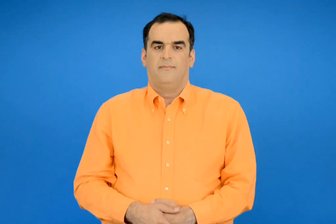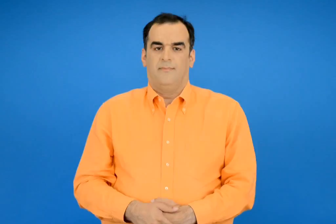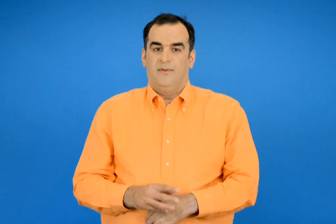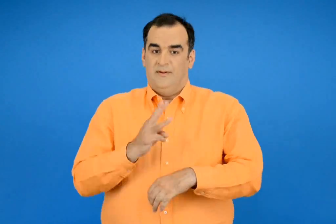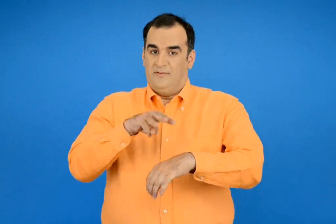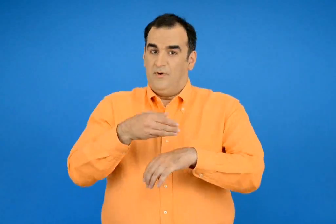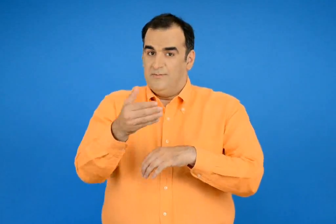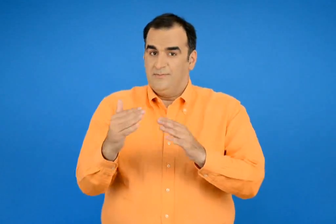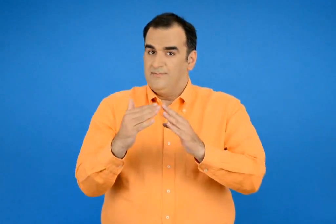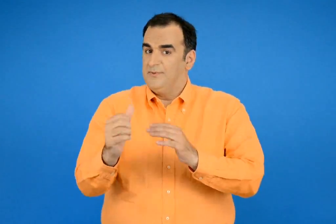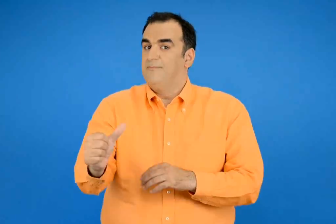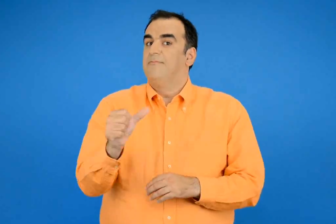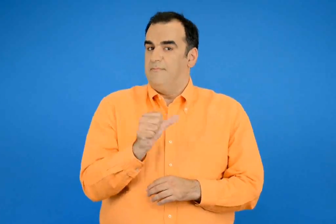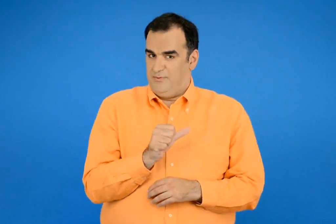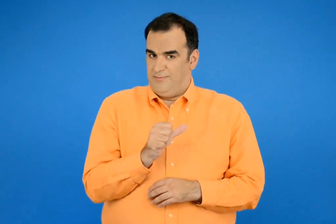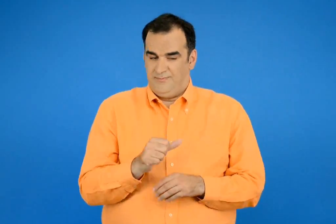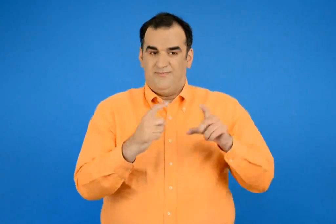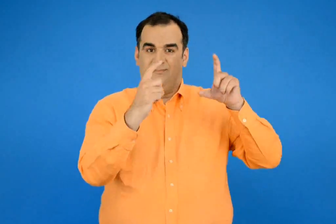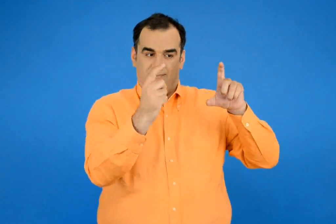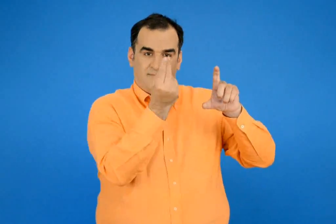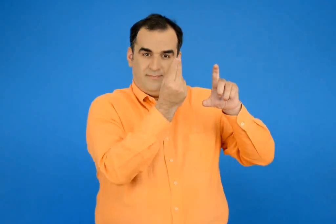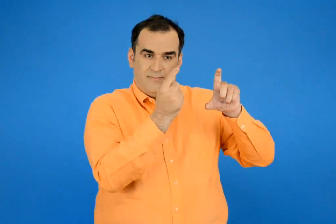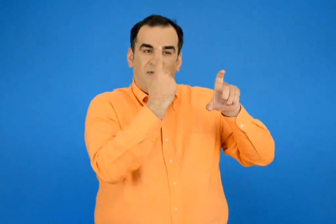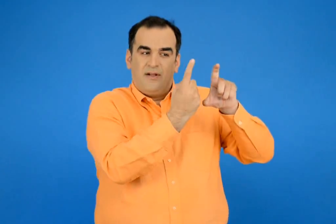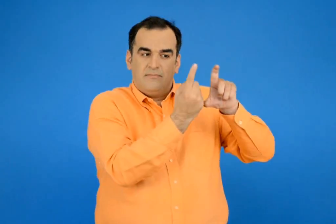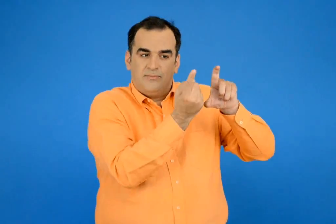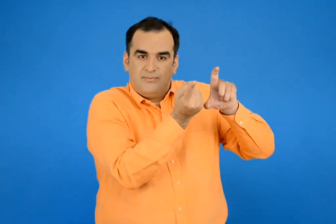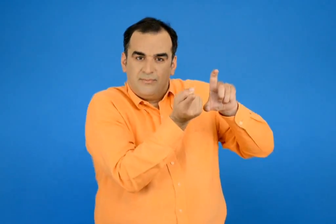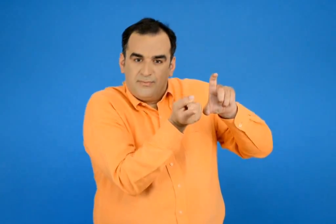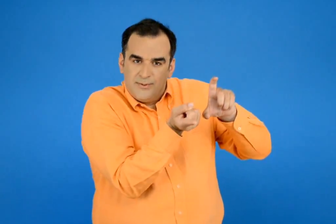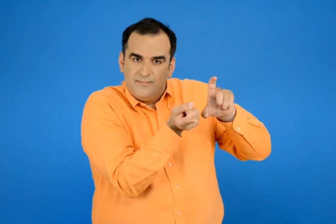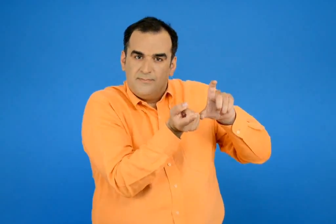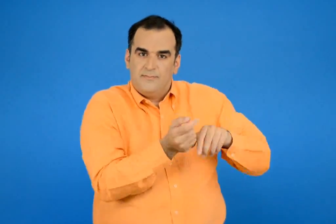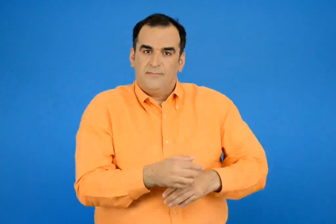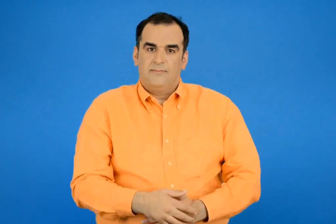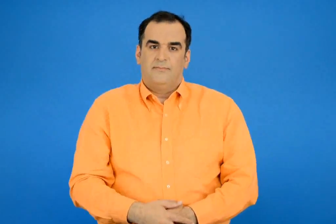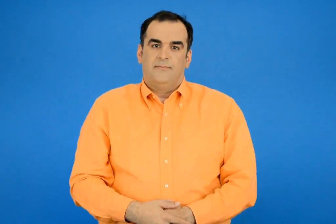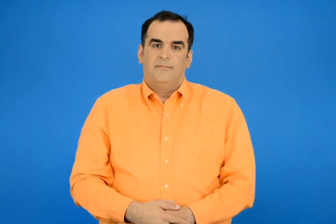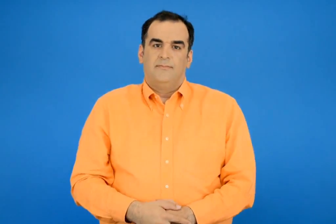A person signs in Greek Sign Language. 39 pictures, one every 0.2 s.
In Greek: σε 3 ώρες θα γυρίσουν στο σπίτι τους σχεδιάζω στο ρολόι που θα είναι οι δείκτες
